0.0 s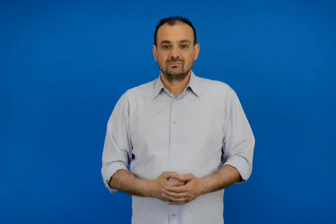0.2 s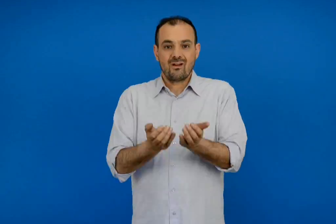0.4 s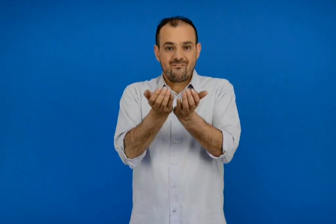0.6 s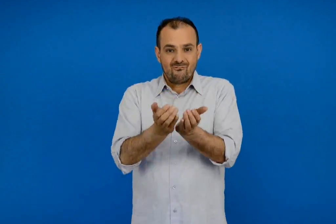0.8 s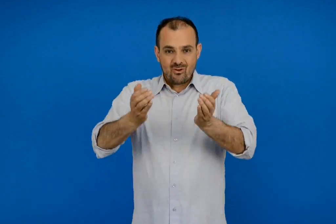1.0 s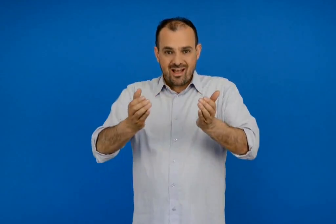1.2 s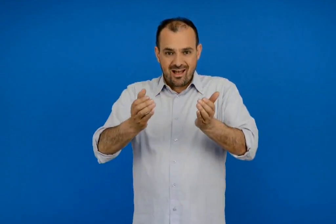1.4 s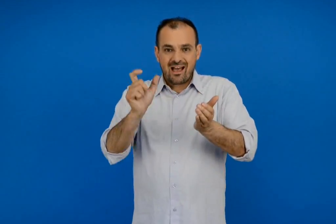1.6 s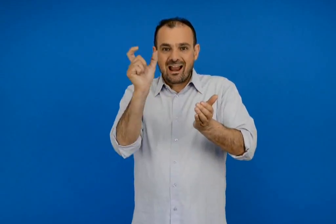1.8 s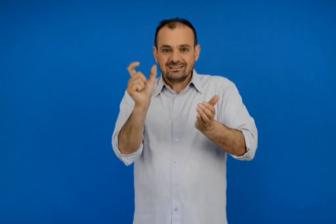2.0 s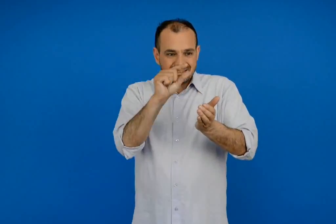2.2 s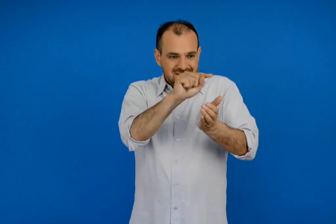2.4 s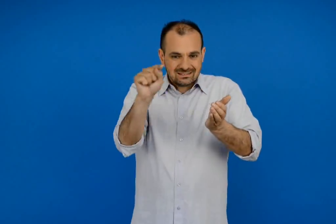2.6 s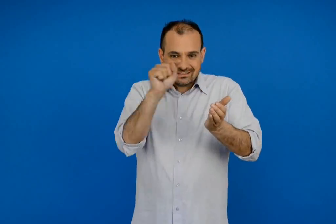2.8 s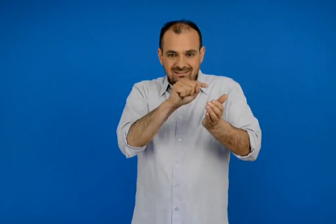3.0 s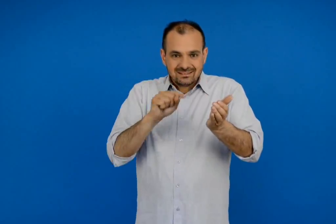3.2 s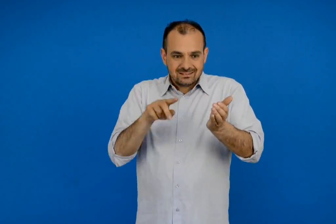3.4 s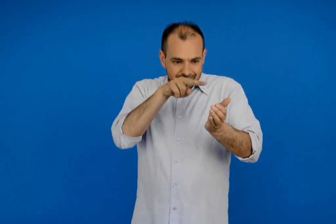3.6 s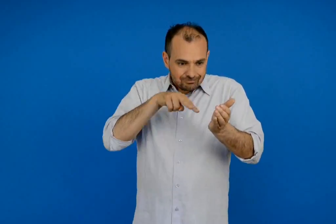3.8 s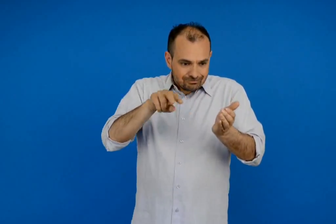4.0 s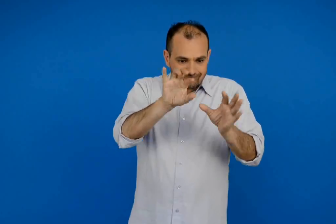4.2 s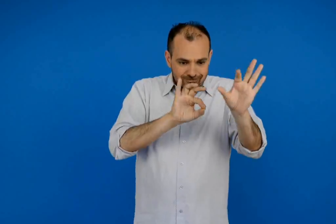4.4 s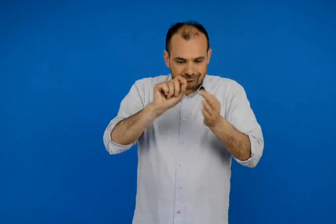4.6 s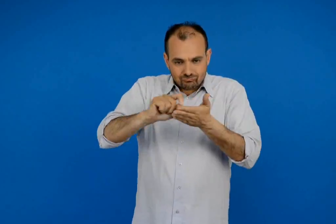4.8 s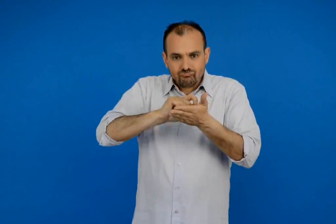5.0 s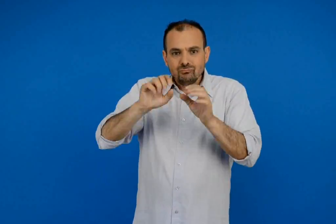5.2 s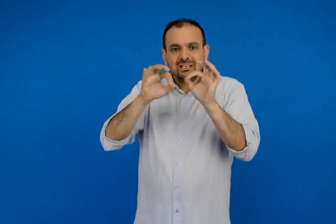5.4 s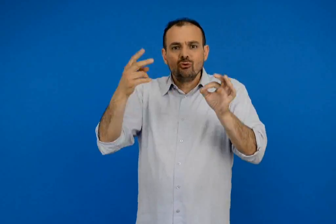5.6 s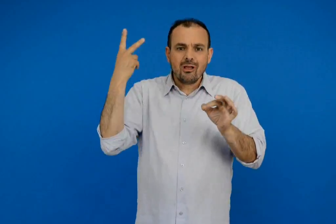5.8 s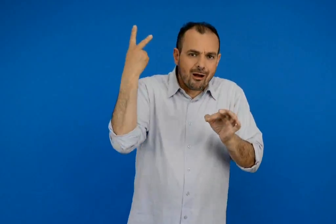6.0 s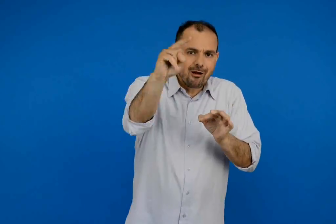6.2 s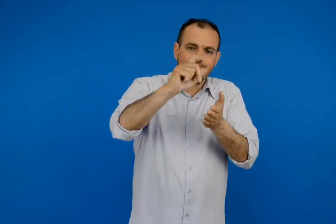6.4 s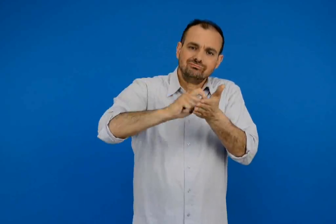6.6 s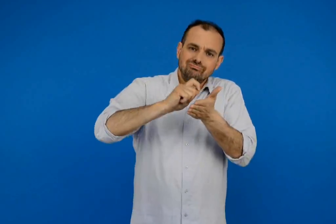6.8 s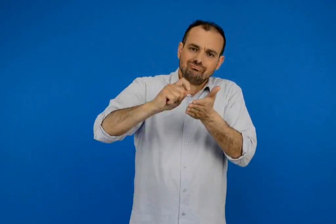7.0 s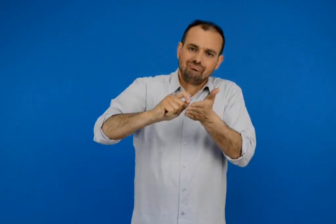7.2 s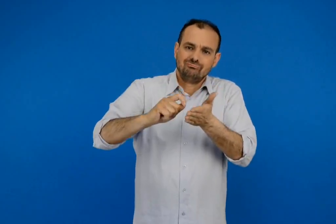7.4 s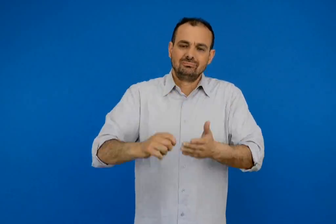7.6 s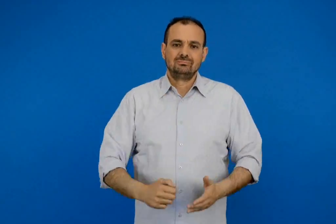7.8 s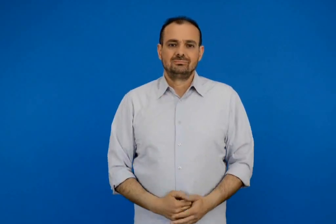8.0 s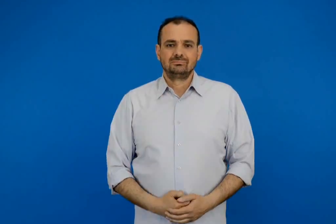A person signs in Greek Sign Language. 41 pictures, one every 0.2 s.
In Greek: γράψε μια δική σου ιστορία με τις λέξεις που βρίσκονται μέσα στη φωλιά
